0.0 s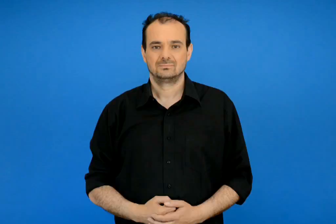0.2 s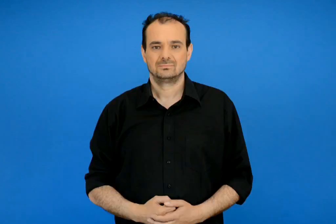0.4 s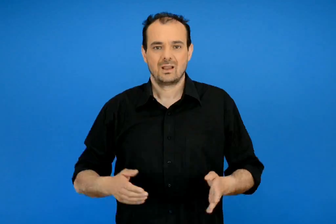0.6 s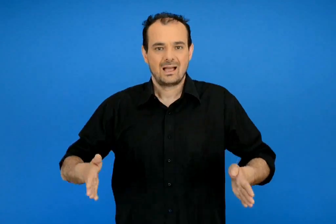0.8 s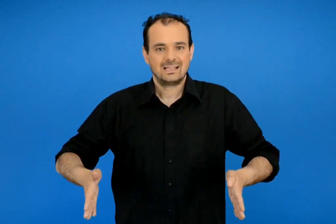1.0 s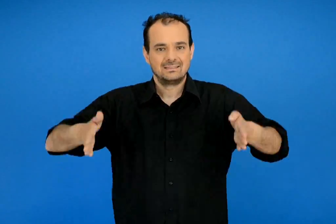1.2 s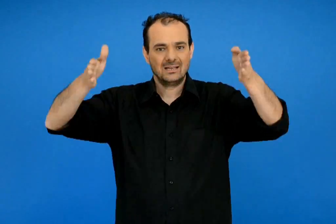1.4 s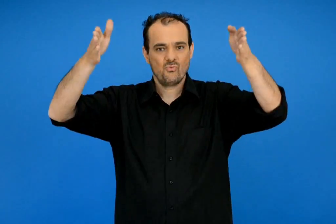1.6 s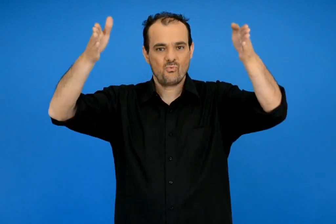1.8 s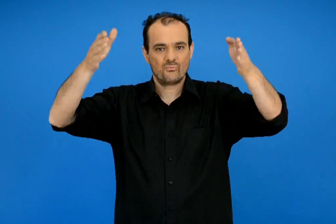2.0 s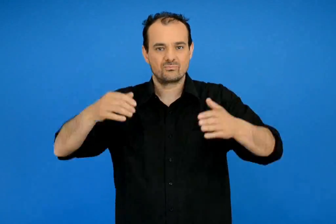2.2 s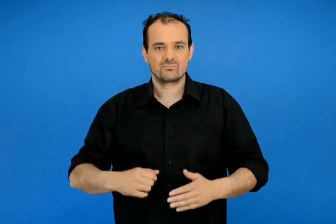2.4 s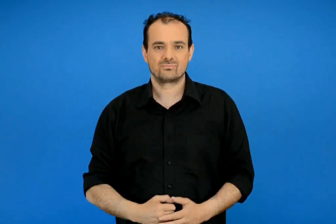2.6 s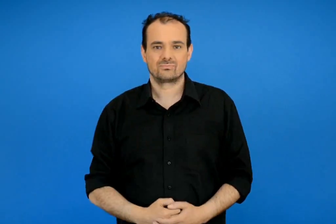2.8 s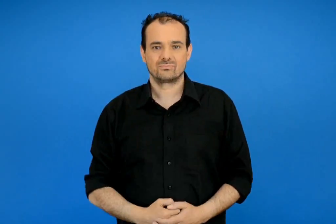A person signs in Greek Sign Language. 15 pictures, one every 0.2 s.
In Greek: κτίριο
